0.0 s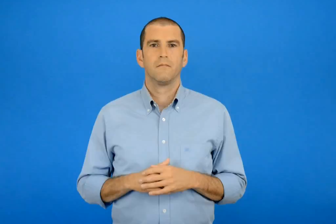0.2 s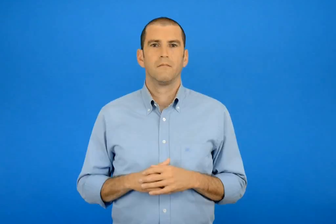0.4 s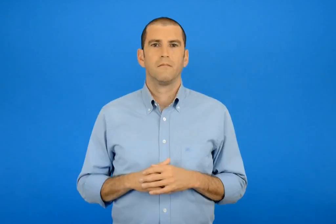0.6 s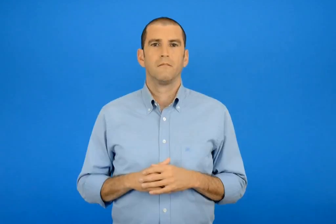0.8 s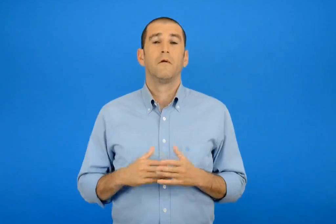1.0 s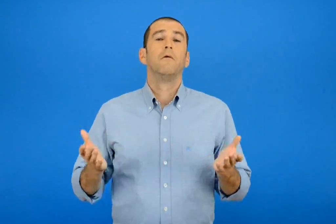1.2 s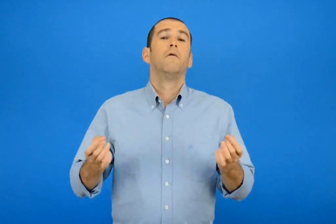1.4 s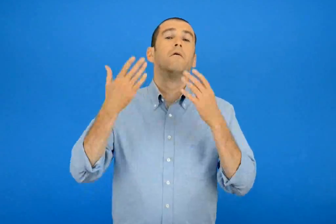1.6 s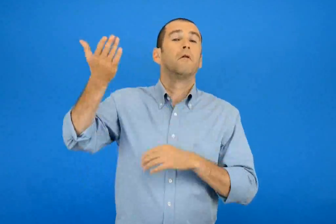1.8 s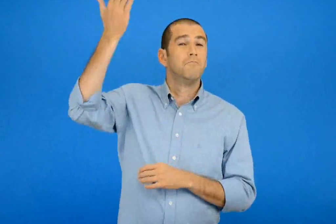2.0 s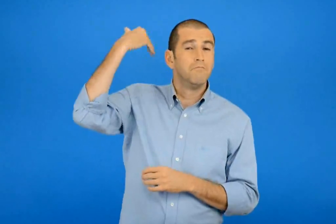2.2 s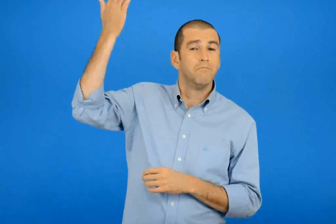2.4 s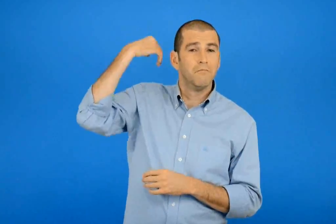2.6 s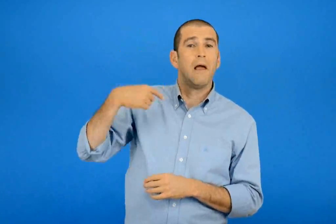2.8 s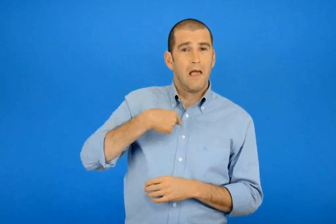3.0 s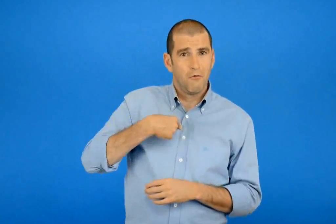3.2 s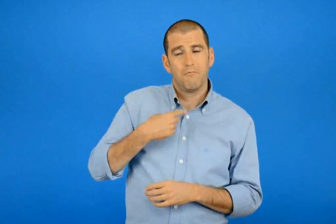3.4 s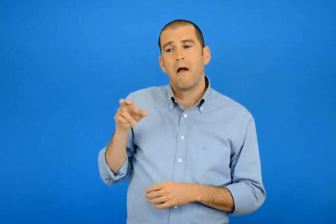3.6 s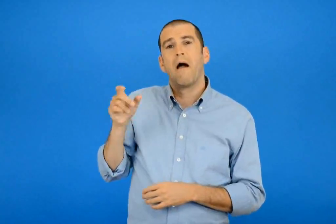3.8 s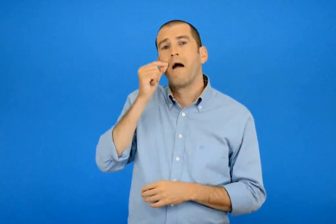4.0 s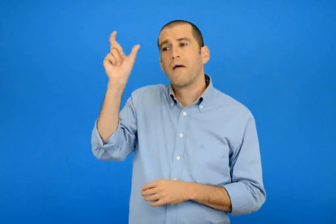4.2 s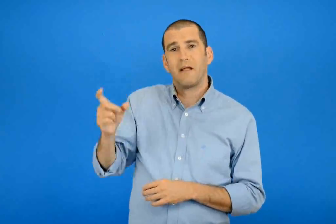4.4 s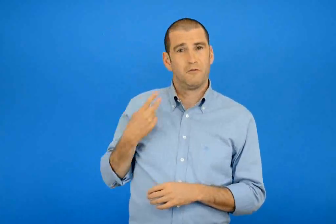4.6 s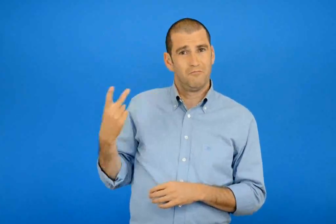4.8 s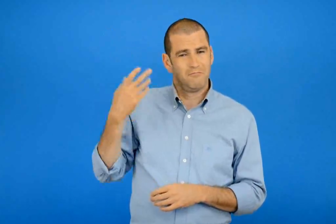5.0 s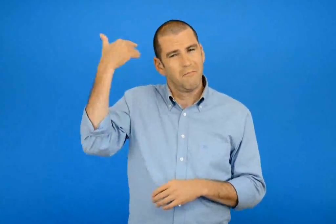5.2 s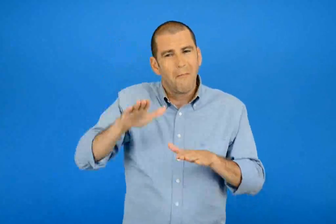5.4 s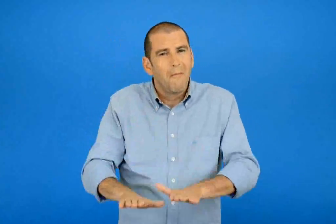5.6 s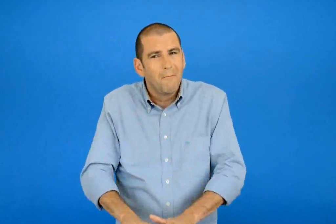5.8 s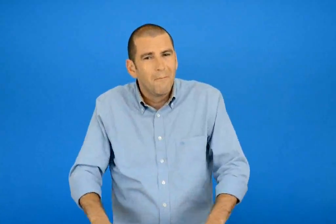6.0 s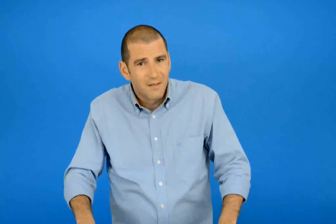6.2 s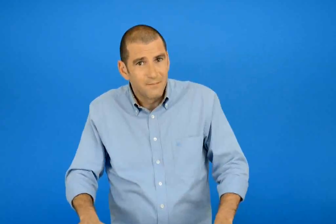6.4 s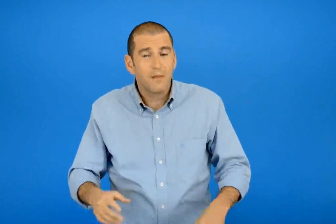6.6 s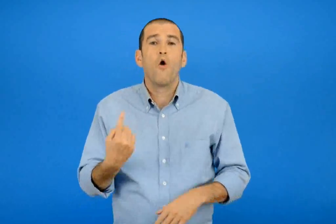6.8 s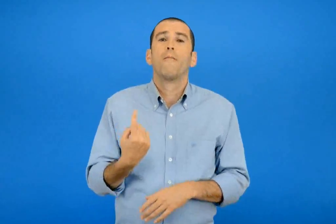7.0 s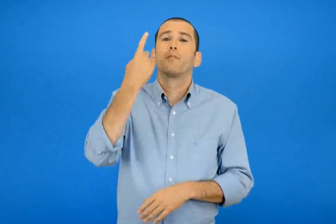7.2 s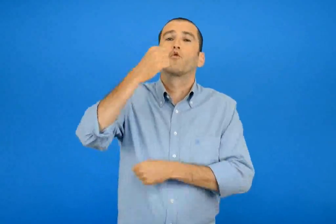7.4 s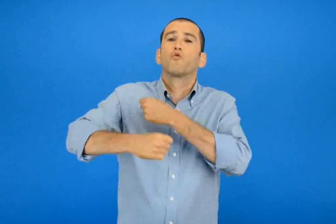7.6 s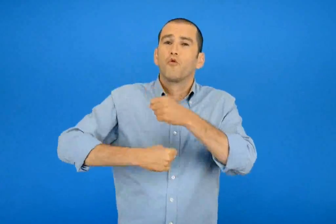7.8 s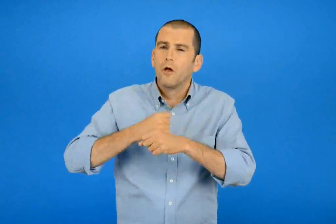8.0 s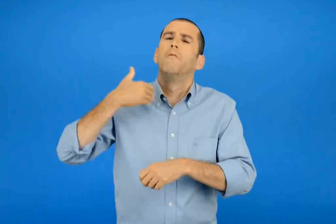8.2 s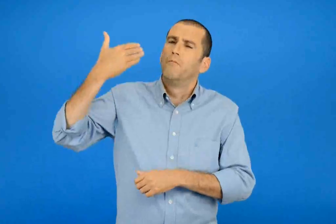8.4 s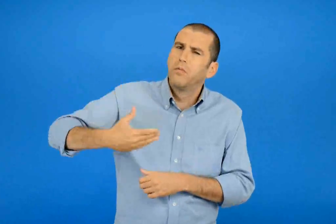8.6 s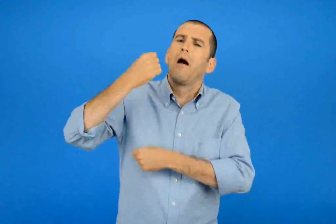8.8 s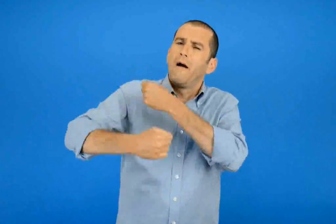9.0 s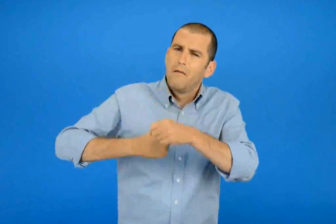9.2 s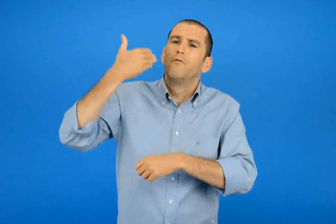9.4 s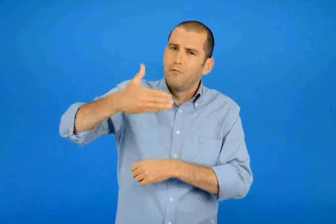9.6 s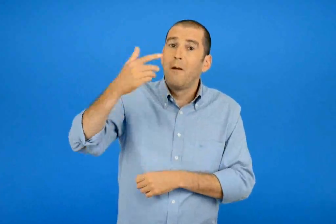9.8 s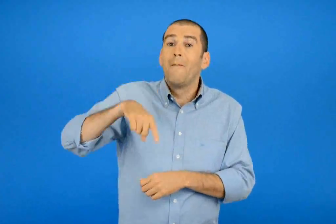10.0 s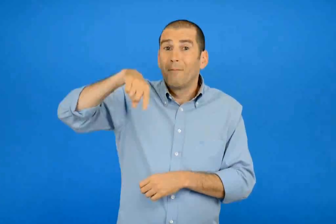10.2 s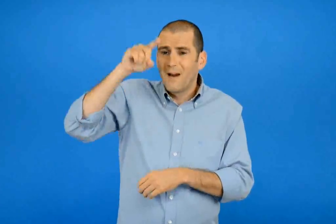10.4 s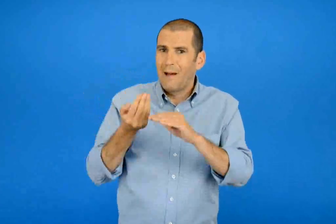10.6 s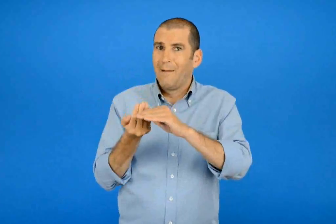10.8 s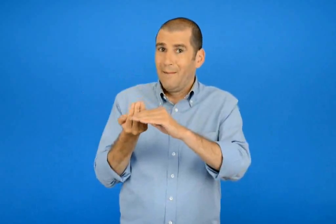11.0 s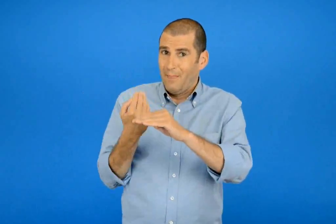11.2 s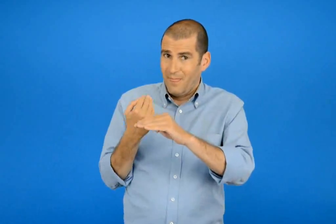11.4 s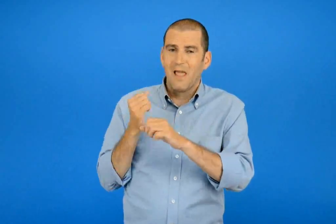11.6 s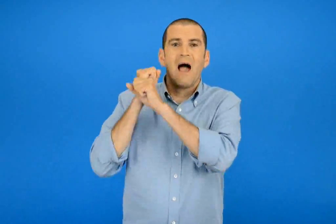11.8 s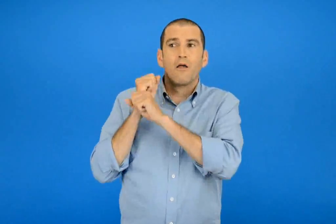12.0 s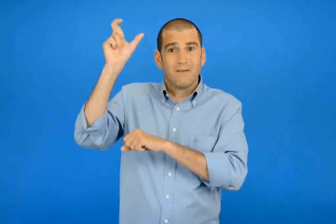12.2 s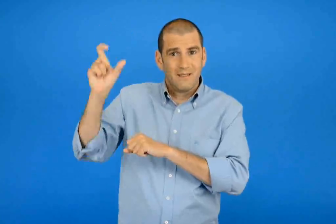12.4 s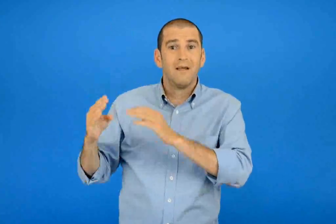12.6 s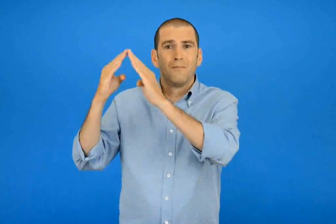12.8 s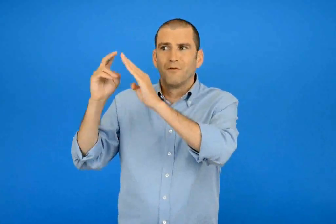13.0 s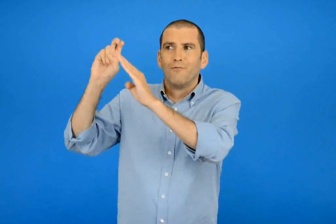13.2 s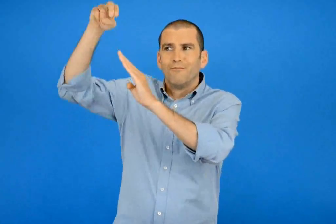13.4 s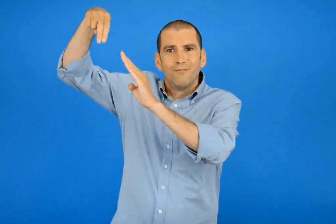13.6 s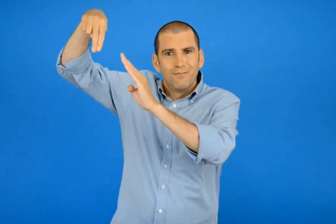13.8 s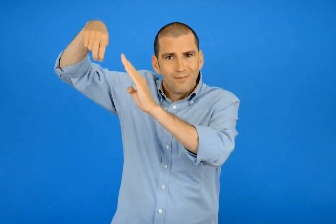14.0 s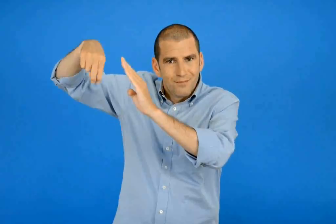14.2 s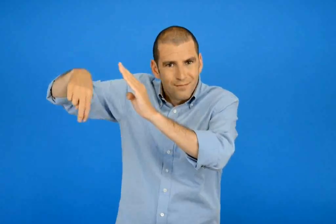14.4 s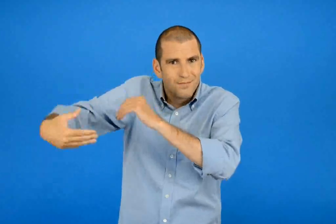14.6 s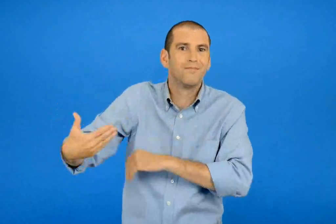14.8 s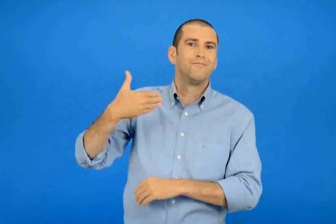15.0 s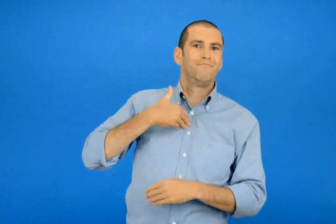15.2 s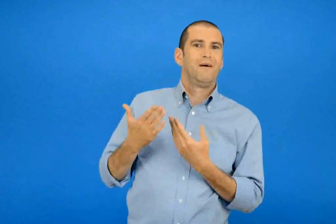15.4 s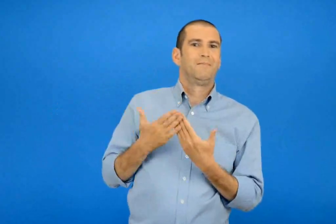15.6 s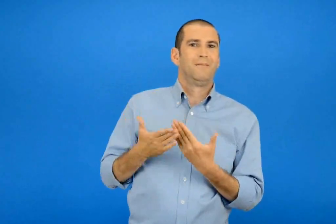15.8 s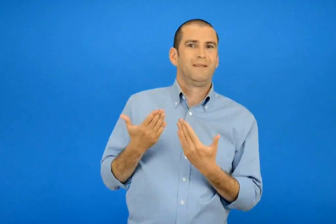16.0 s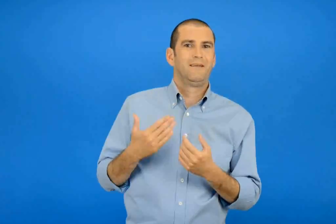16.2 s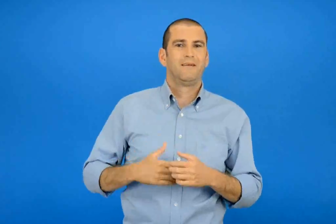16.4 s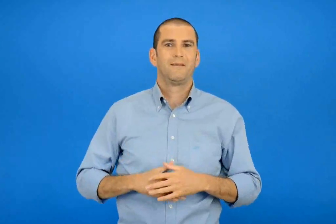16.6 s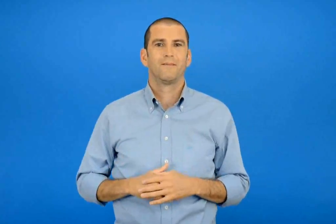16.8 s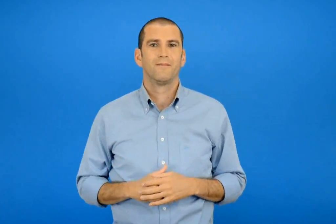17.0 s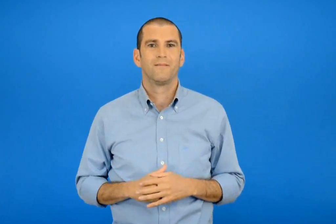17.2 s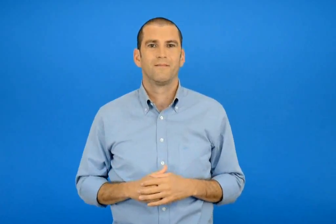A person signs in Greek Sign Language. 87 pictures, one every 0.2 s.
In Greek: όταν ο αδελφός μου κι εγώ ήμασταν μικρά παιδιά κάθε παραμονή της πρωτοχρονιάς μας επισκεπτόταν ο αϊ βασίλης
